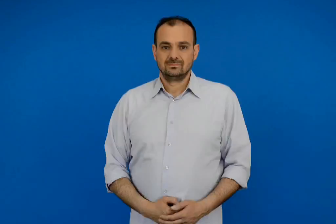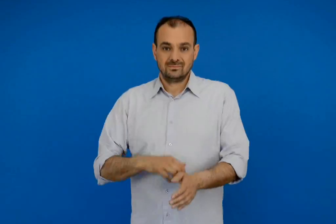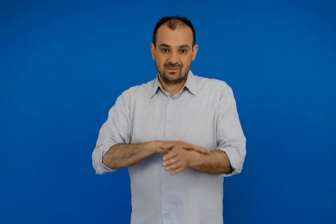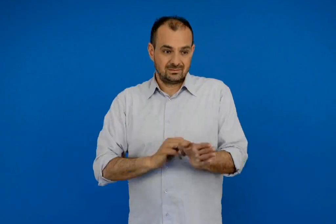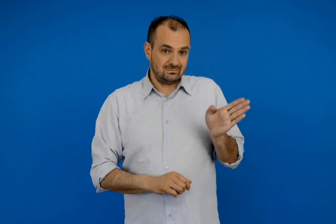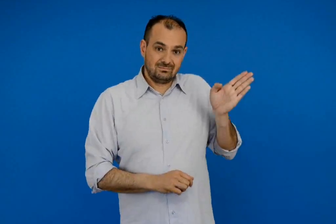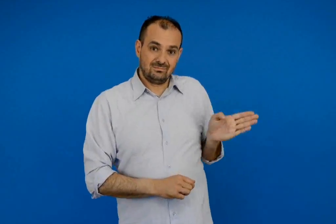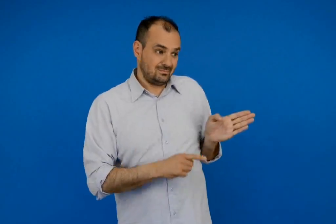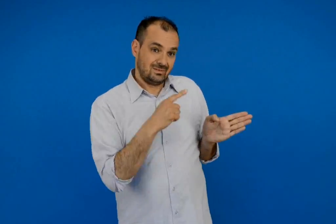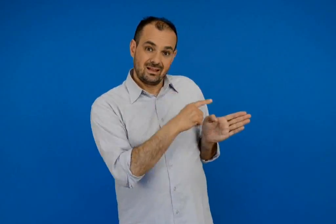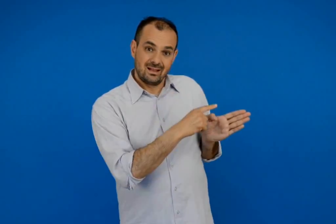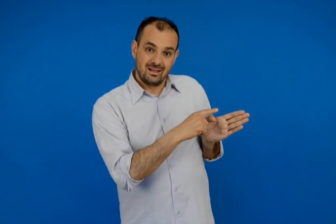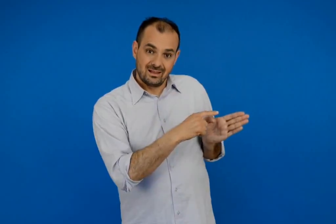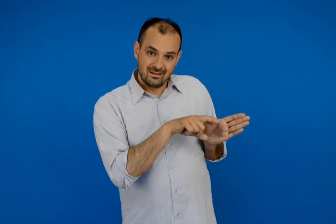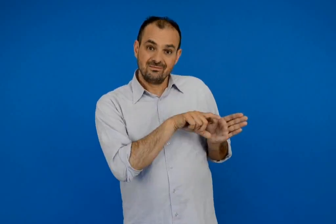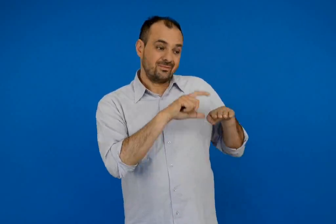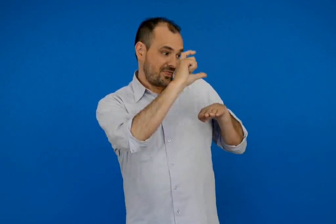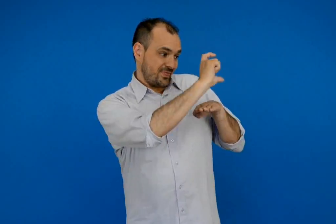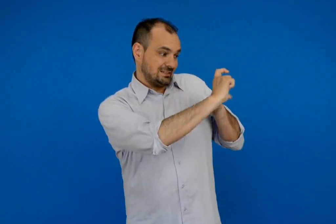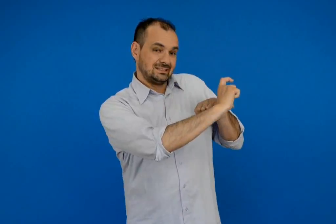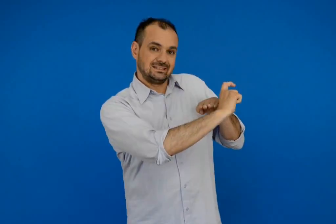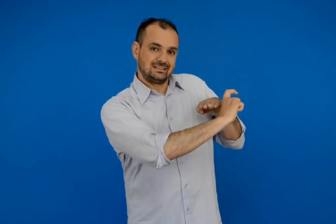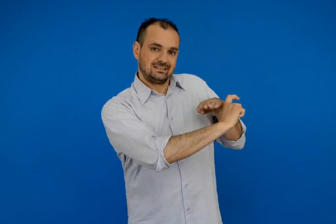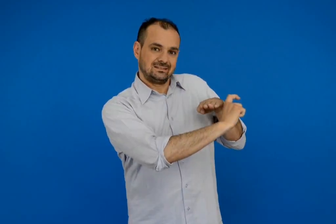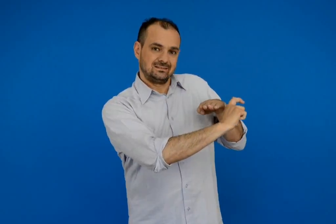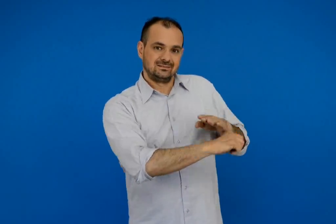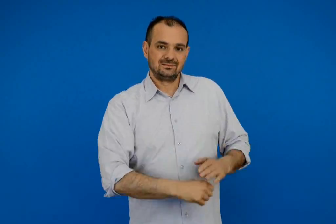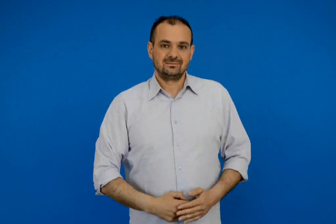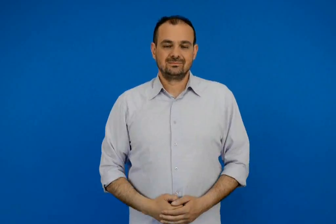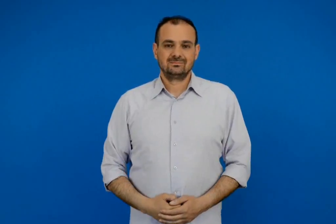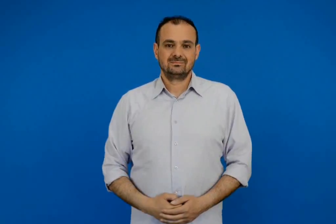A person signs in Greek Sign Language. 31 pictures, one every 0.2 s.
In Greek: το αριστερό σου θα δείχνει τώρα τη δύση
